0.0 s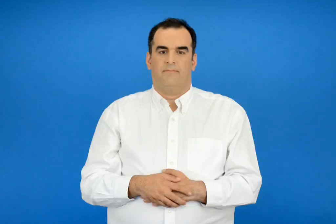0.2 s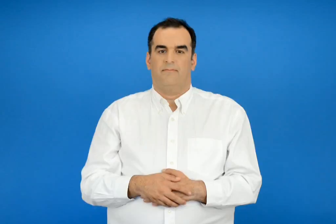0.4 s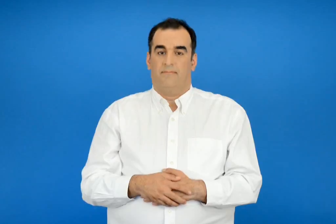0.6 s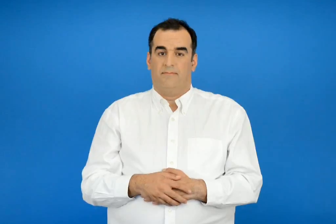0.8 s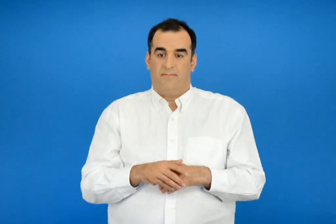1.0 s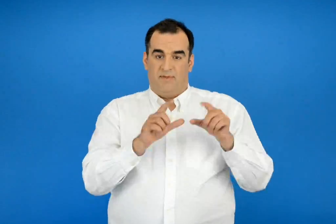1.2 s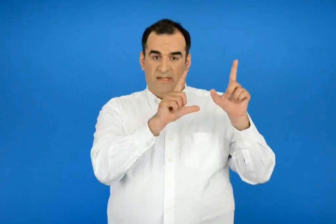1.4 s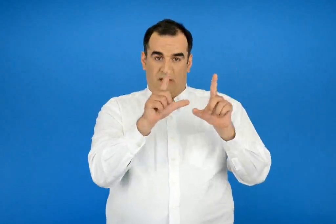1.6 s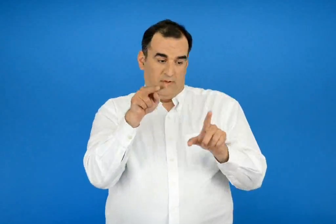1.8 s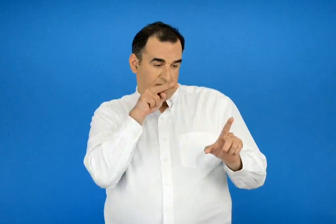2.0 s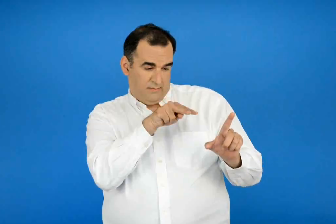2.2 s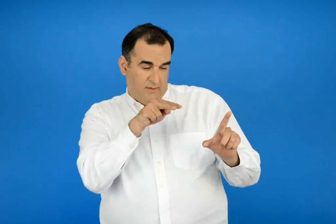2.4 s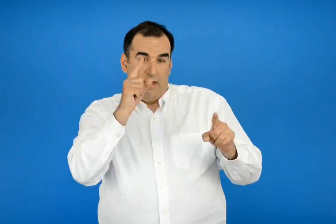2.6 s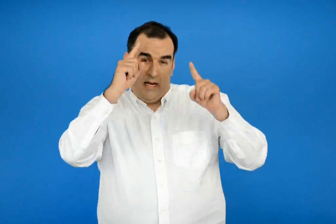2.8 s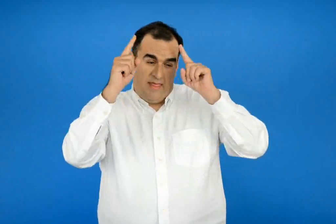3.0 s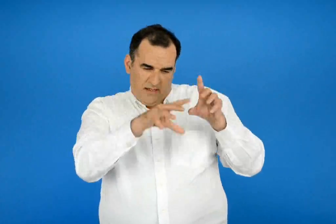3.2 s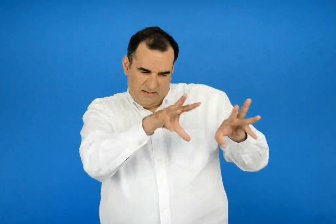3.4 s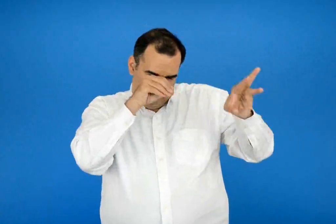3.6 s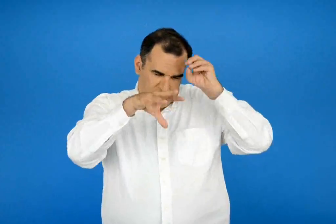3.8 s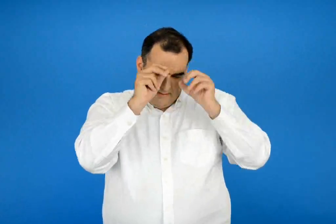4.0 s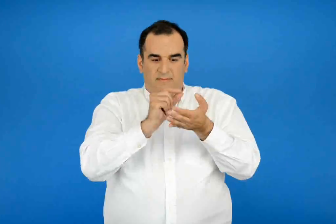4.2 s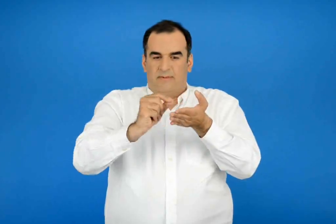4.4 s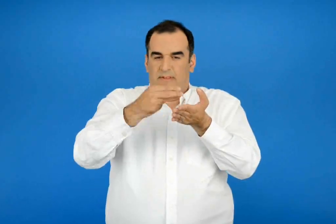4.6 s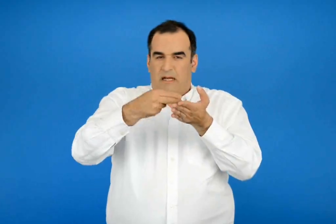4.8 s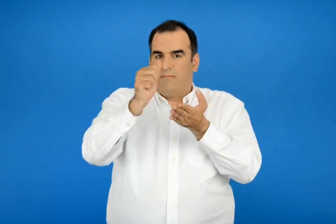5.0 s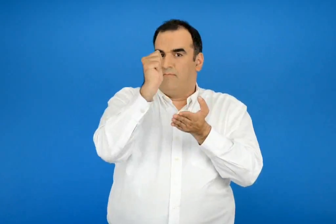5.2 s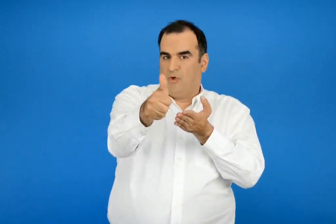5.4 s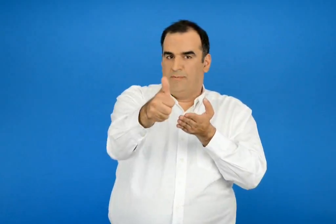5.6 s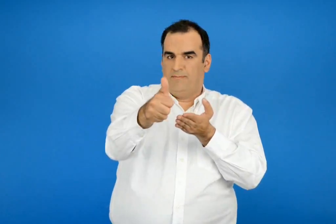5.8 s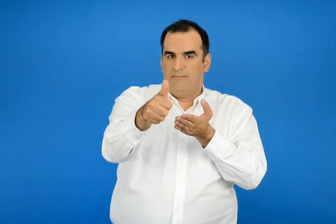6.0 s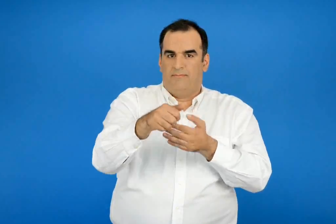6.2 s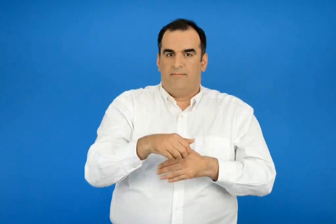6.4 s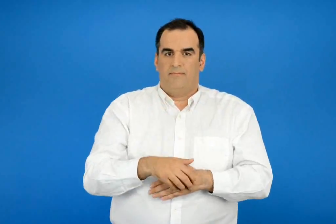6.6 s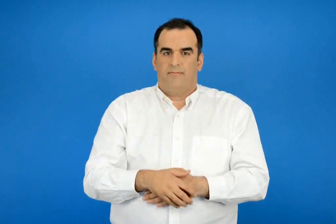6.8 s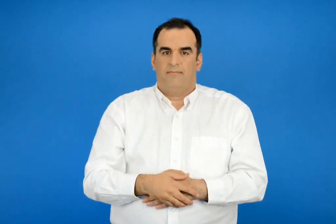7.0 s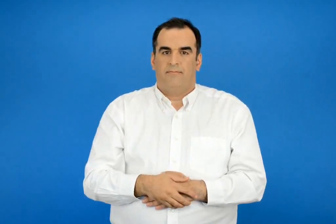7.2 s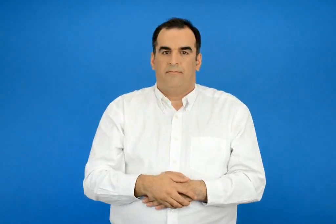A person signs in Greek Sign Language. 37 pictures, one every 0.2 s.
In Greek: φτιάξε τώρα τα δικά σου στιχάκια παίρνοντας ιδέες από τις εικόνες
